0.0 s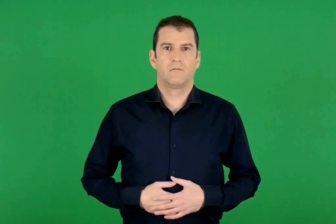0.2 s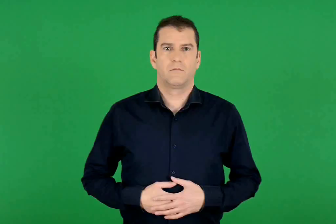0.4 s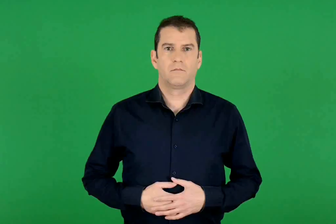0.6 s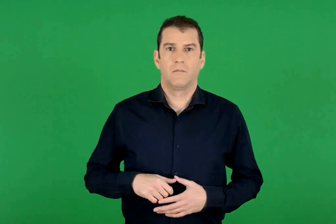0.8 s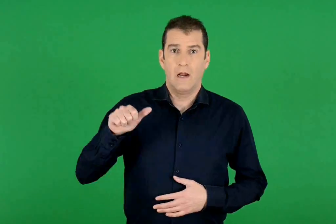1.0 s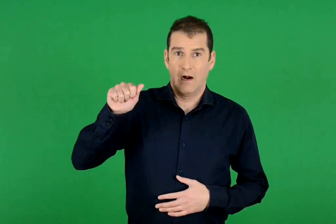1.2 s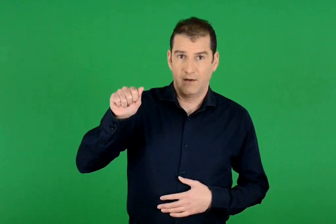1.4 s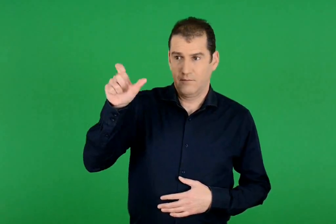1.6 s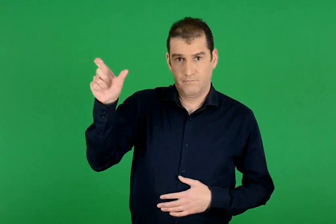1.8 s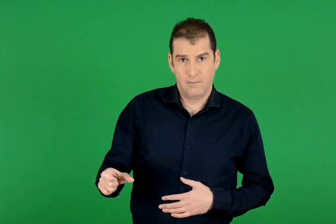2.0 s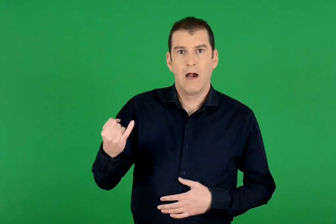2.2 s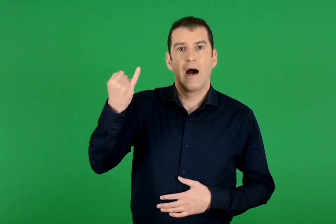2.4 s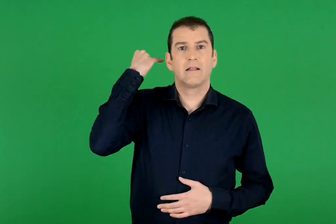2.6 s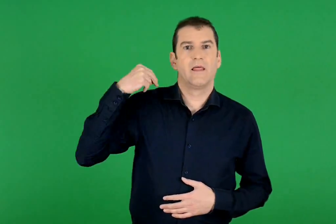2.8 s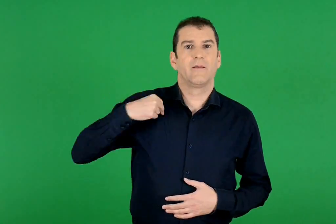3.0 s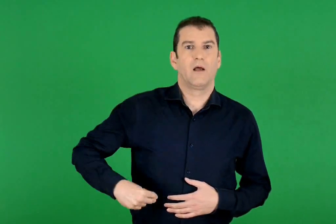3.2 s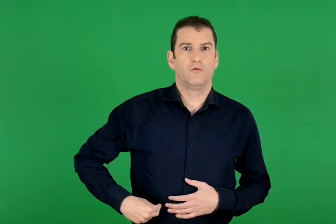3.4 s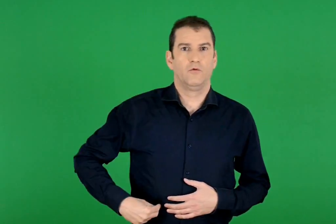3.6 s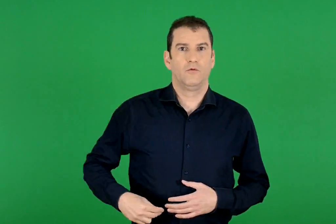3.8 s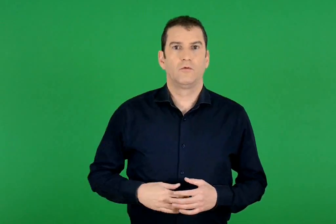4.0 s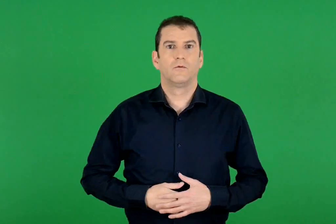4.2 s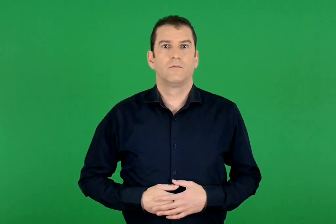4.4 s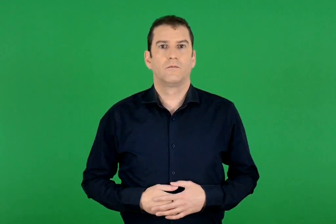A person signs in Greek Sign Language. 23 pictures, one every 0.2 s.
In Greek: α αντιδήμαρχος
